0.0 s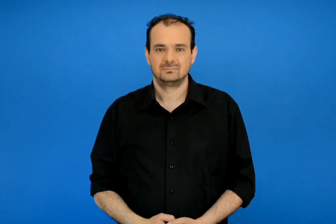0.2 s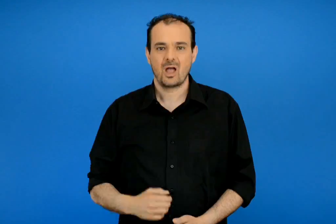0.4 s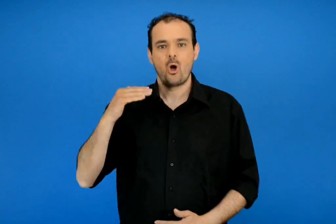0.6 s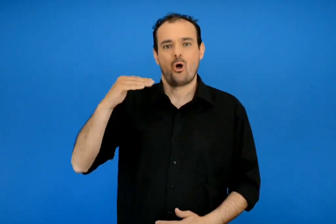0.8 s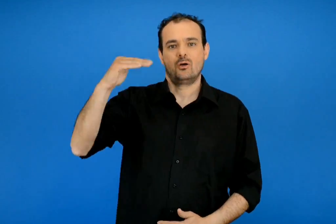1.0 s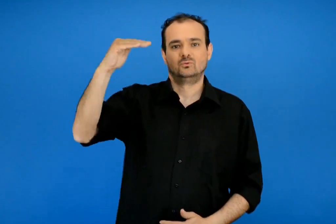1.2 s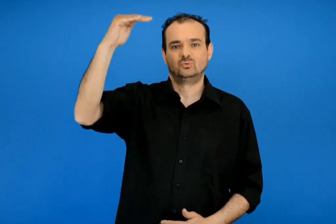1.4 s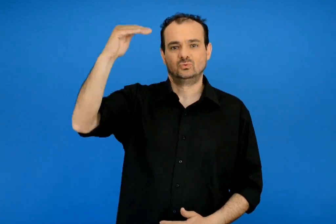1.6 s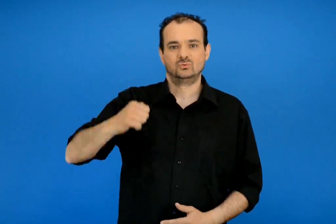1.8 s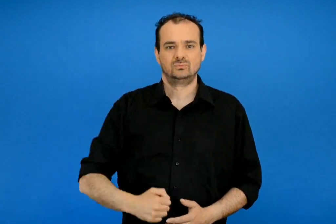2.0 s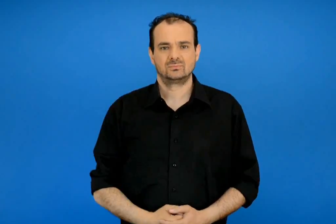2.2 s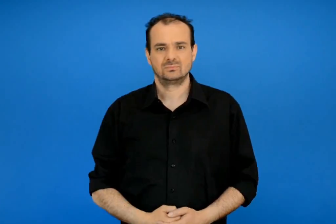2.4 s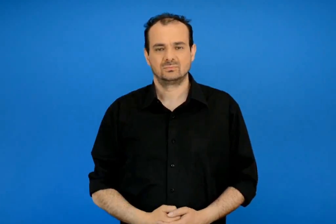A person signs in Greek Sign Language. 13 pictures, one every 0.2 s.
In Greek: ορόφους
